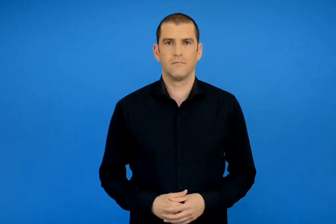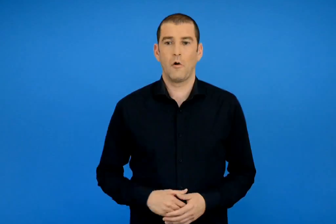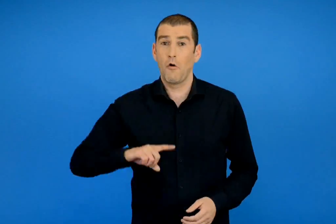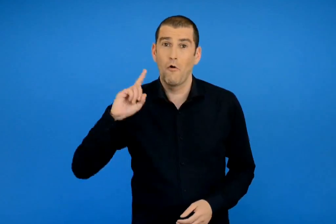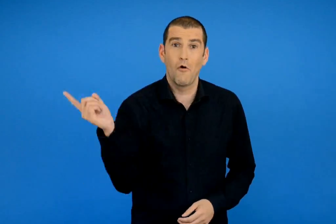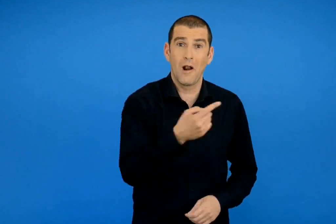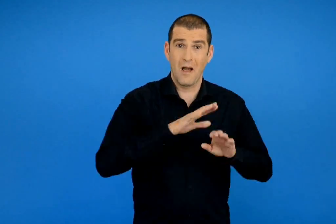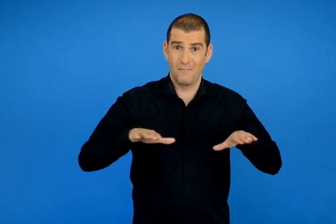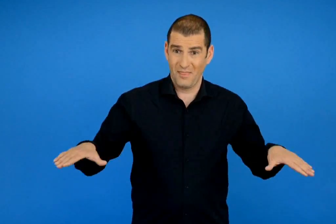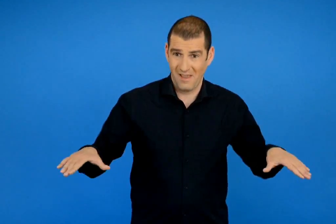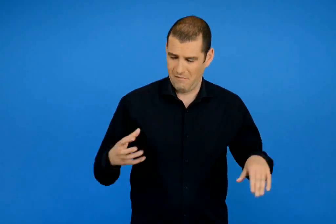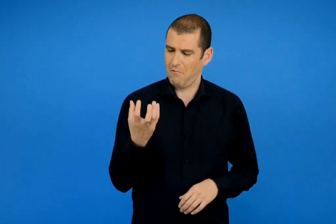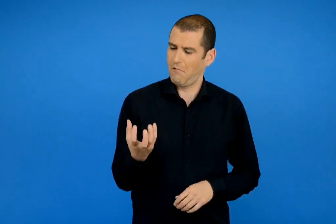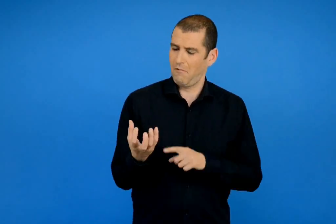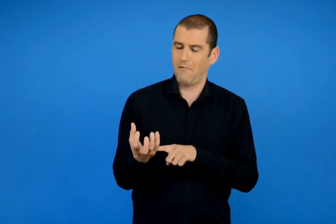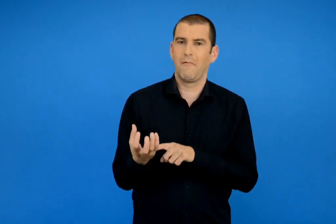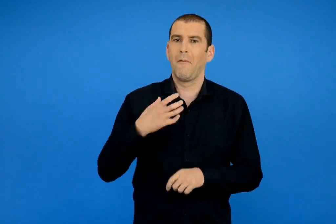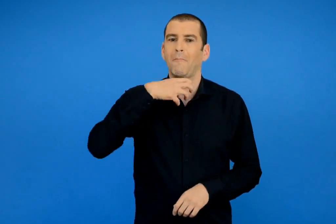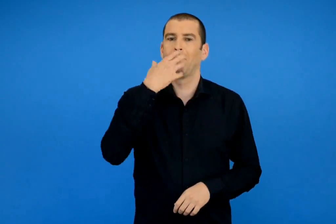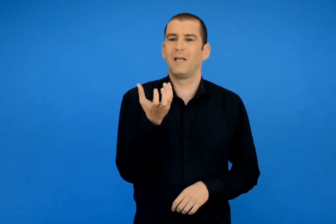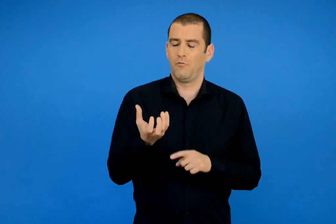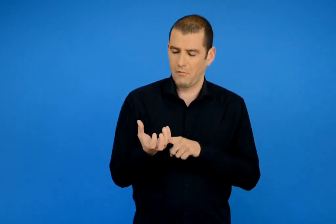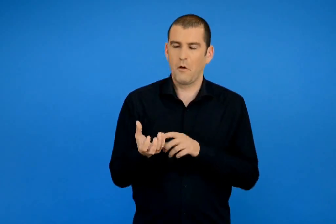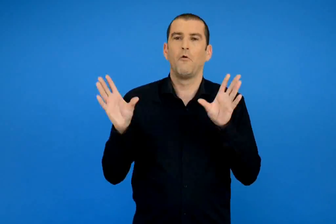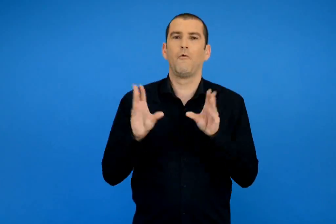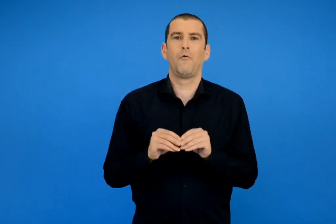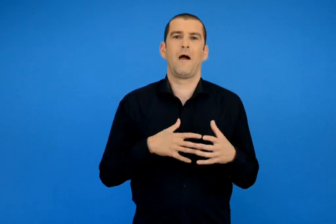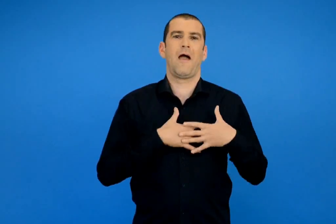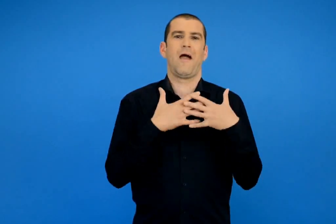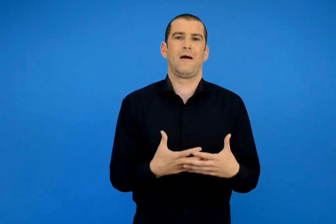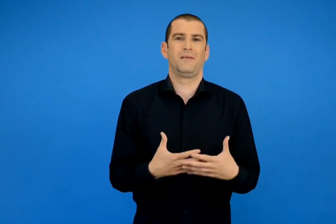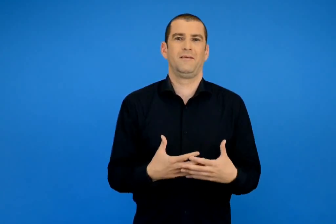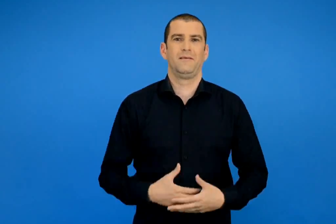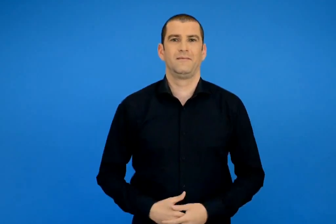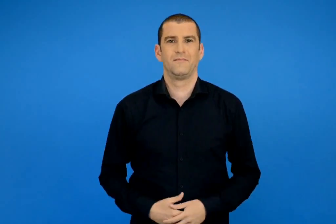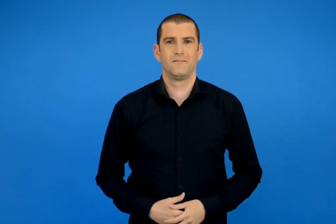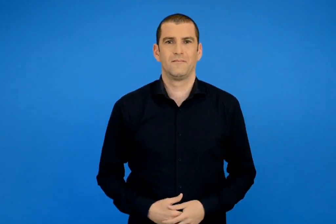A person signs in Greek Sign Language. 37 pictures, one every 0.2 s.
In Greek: όλα τα παιδιά κρατούσαν στο χέρι τους ένα μήλο που μιλούσε για την αγάπη
